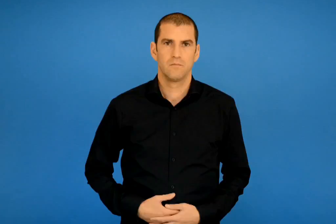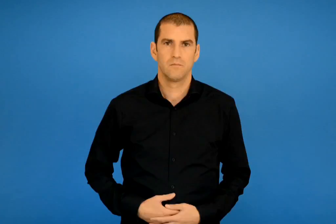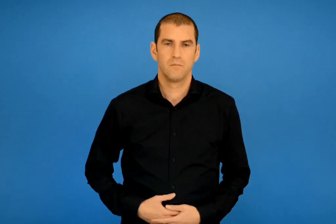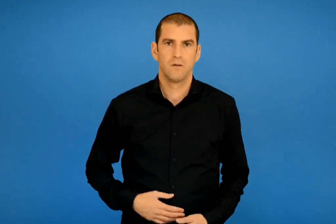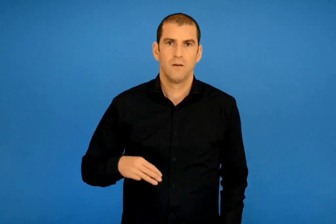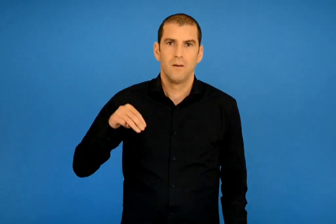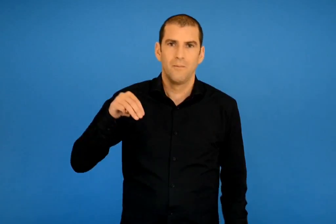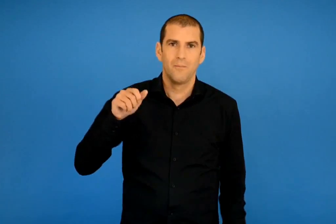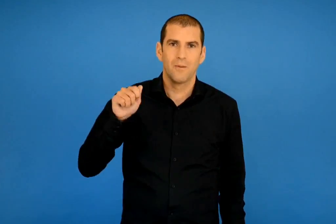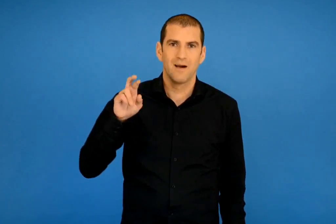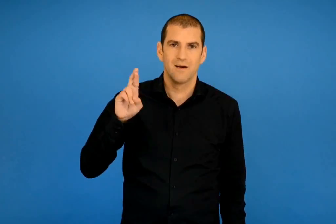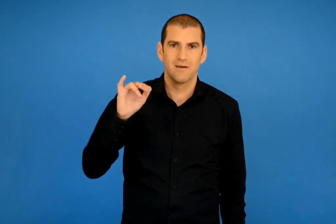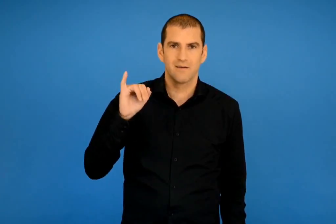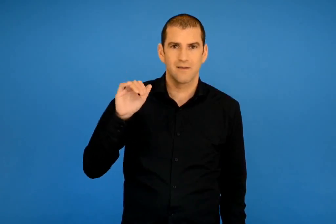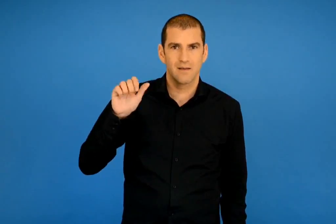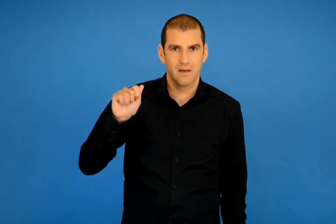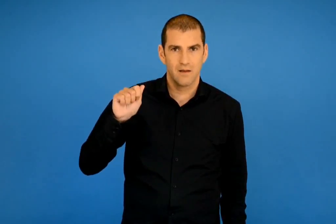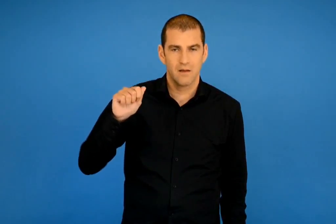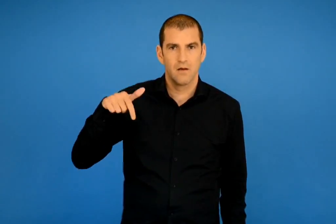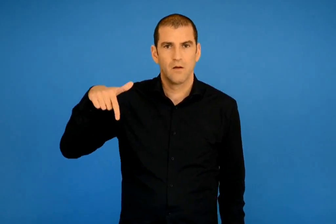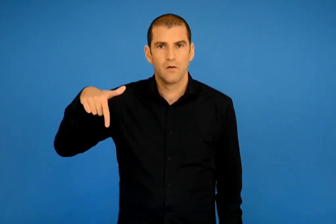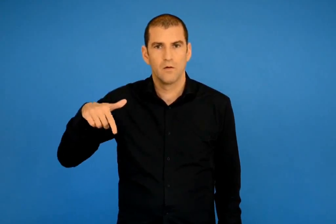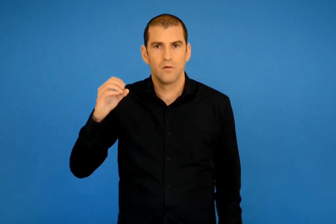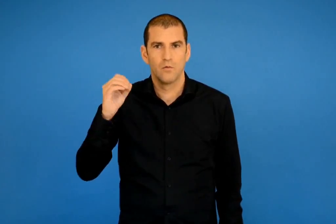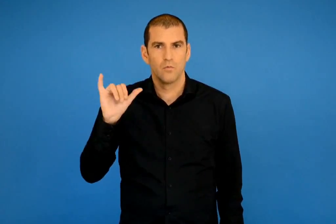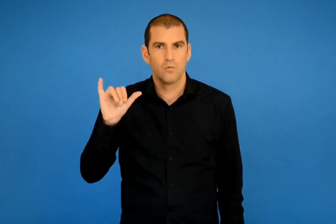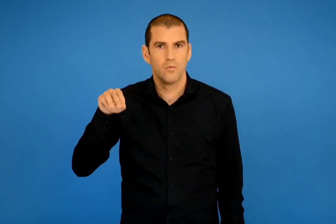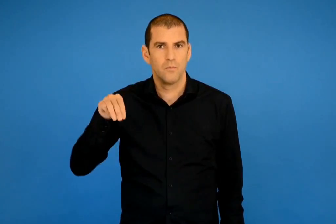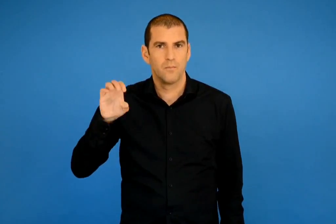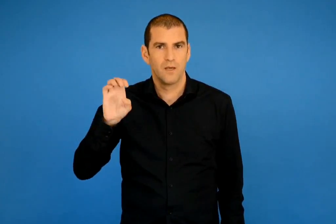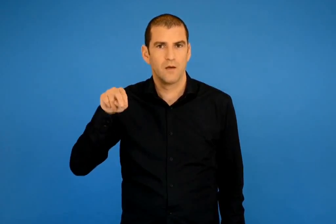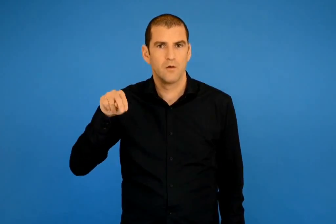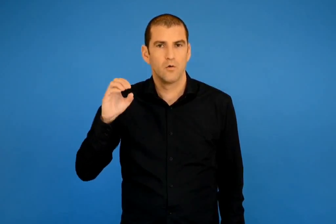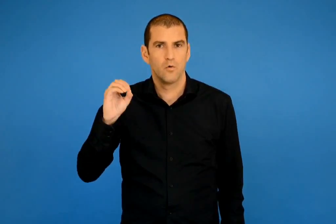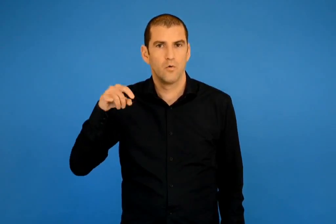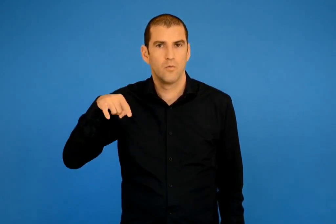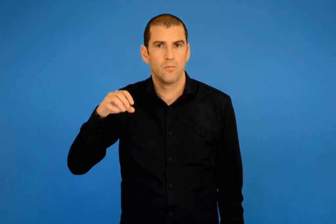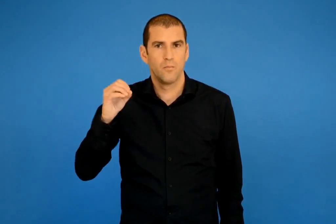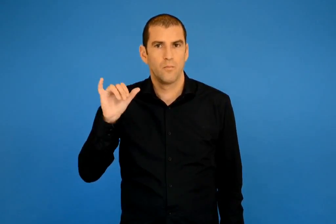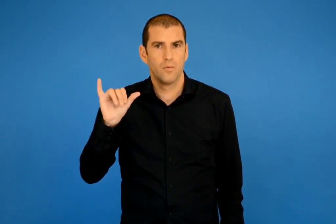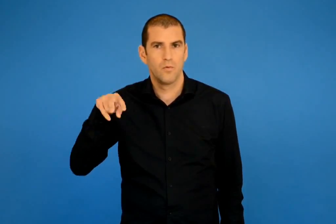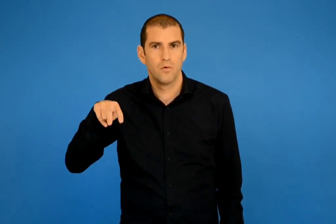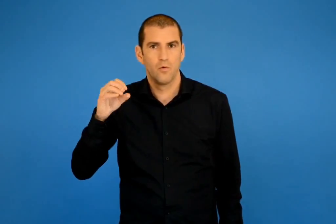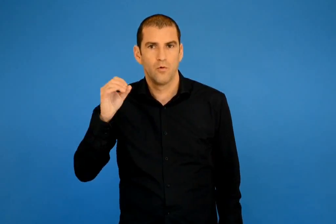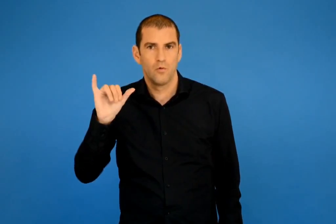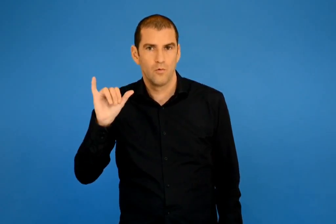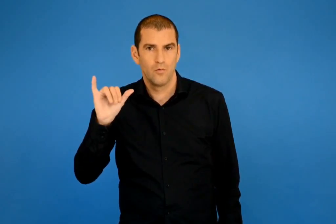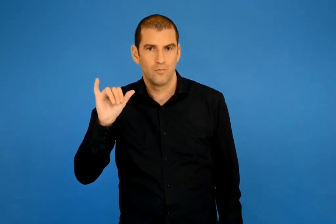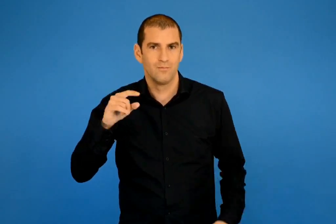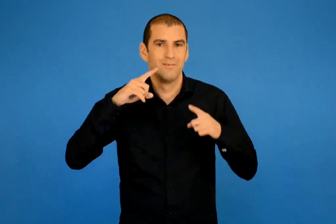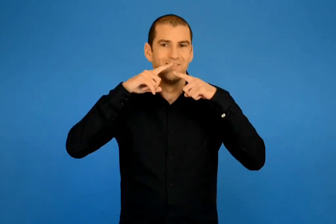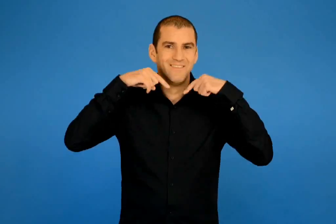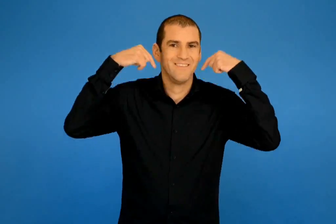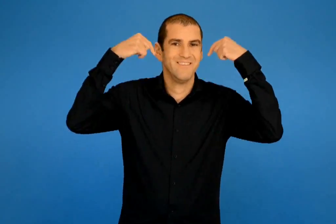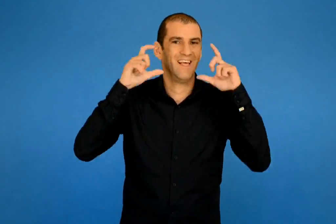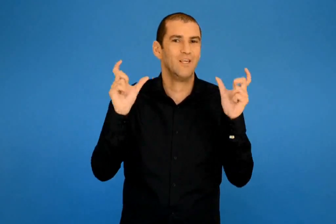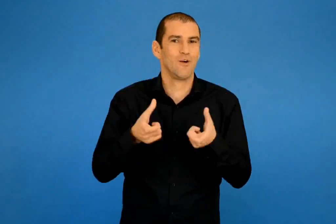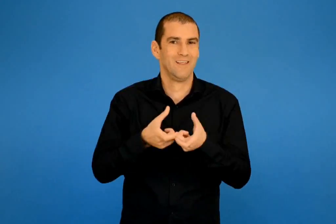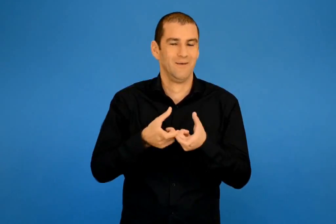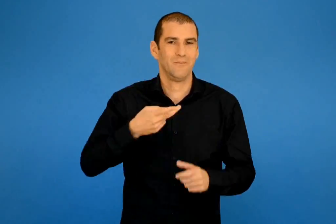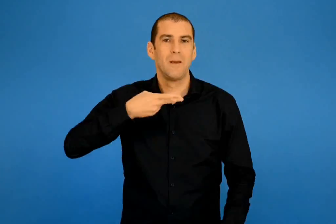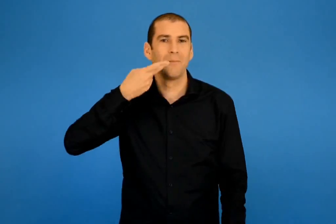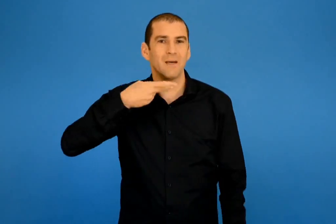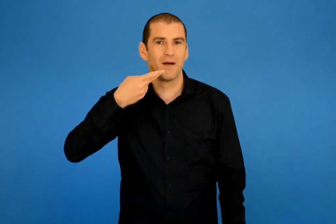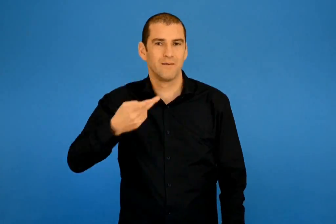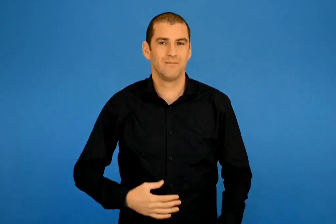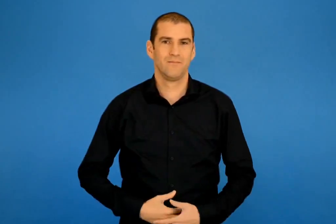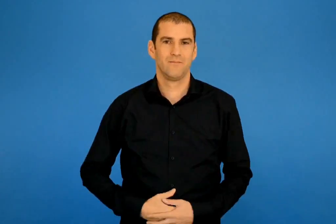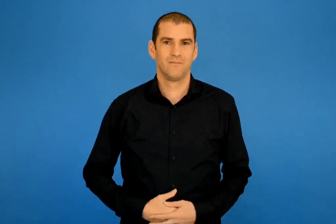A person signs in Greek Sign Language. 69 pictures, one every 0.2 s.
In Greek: μαρία γουμενοπούλου η γελαστή οικογένεια ποίημα
